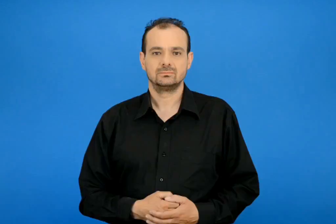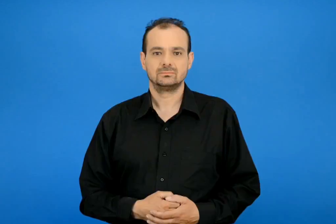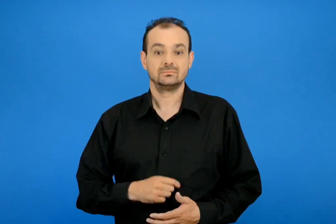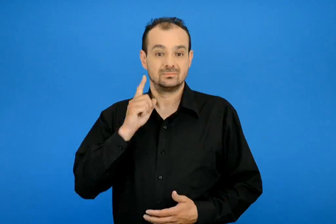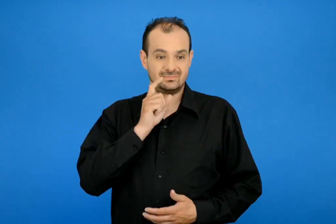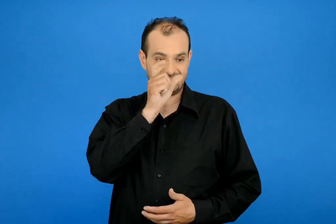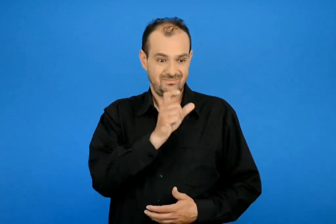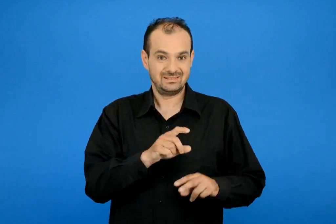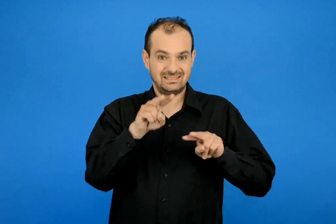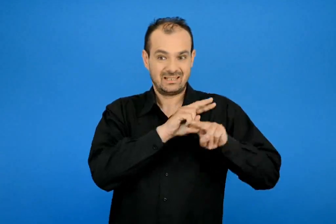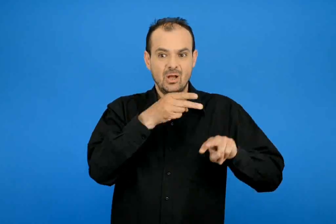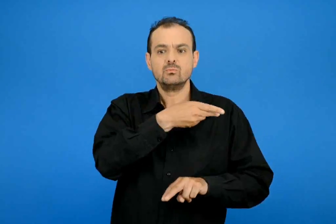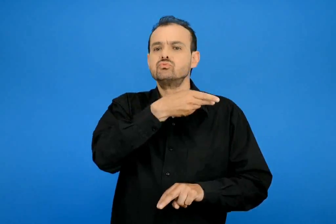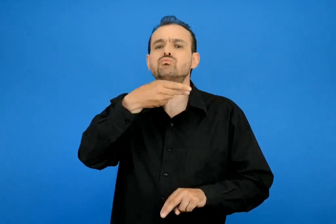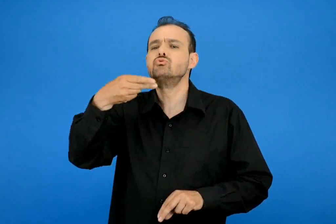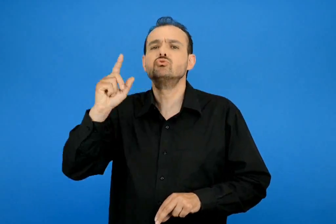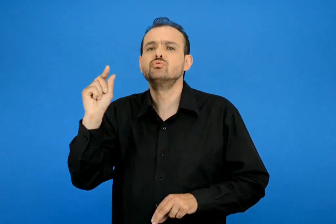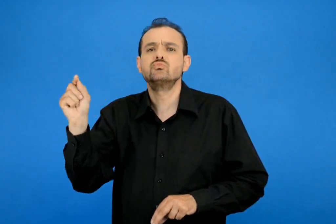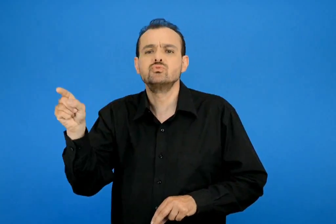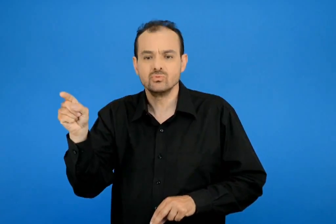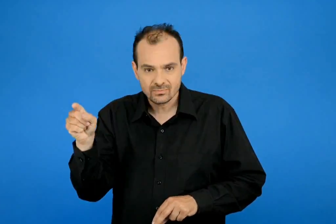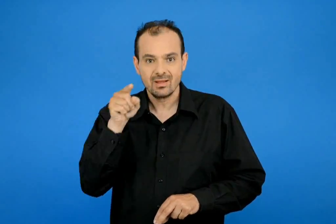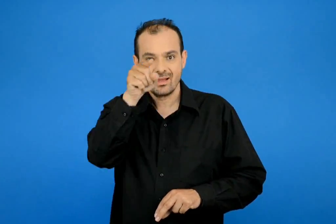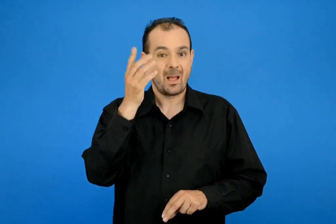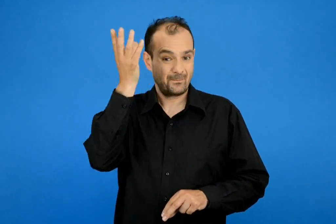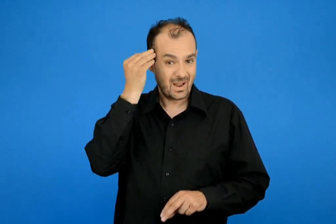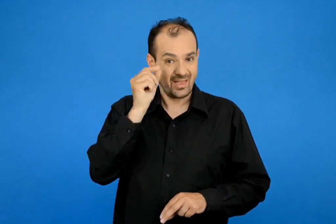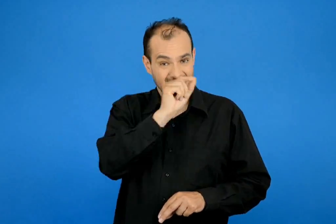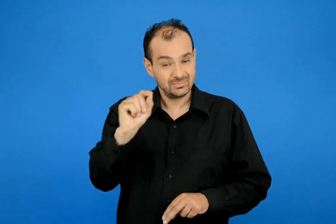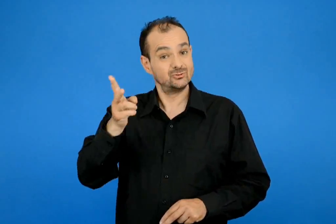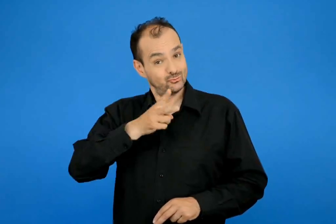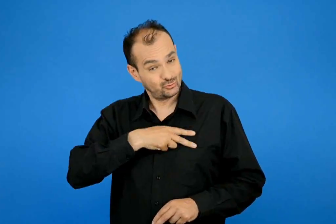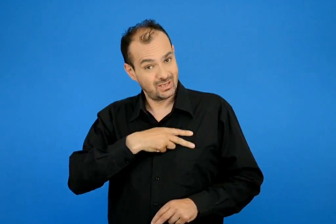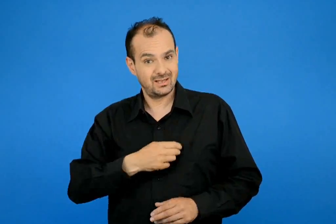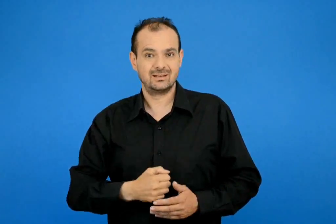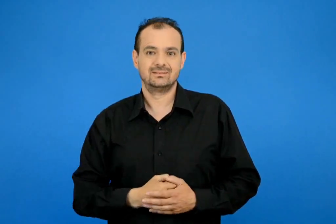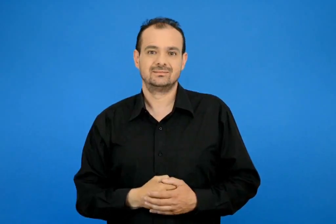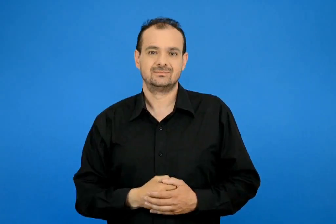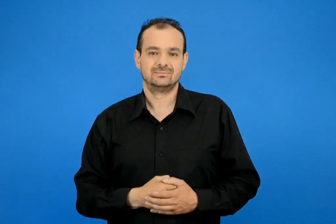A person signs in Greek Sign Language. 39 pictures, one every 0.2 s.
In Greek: μαθέ να γράφεις σωστά που πήγε η συννεφενια
